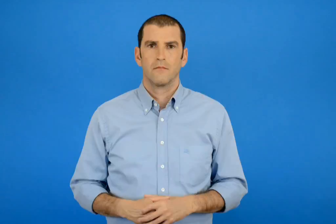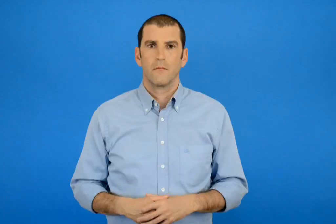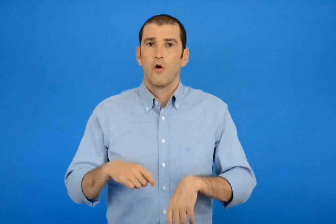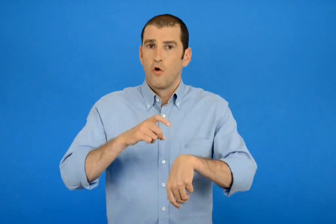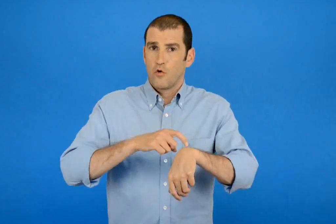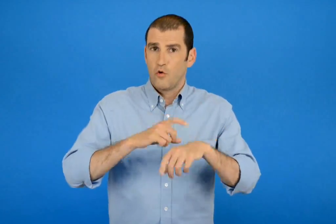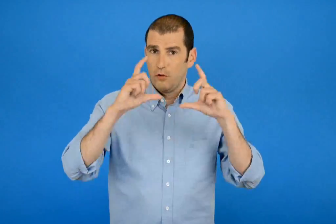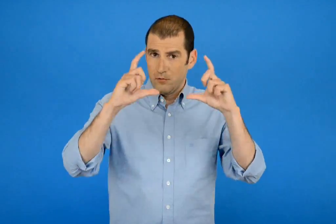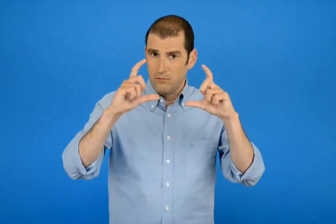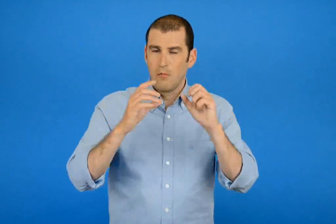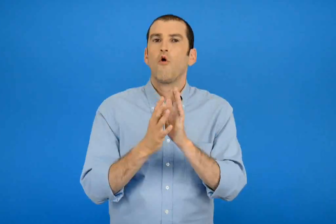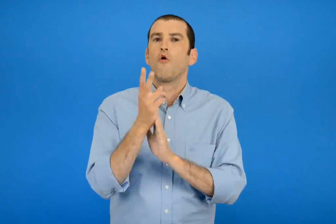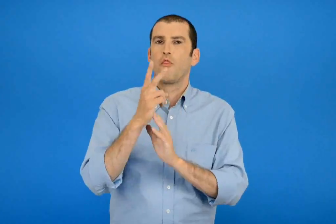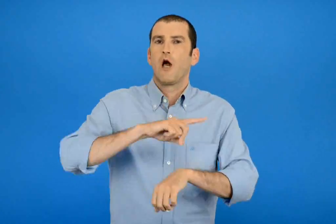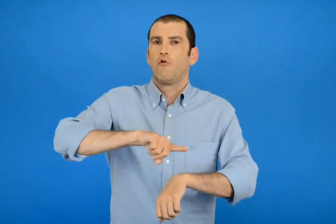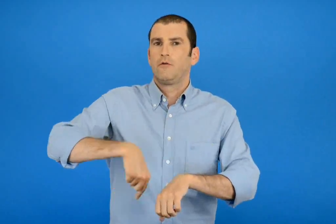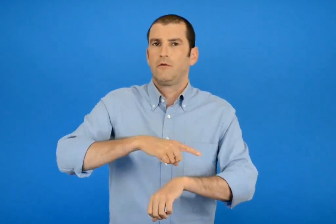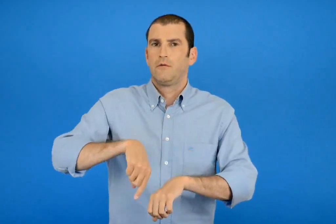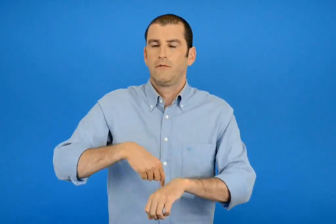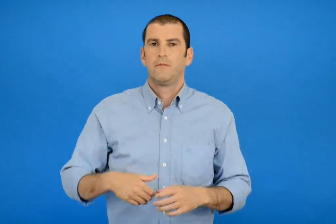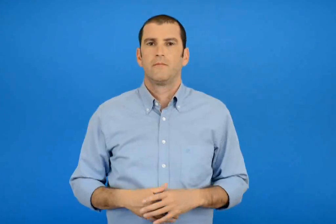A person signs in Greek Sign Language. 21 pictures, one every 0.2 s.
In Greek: το ρολόι έχει 12 ώρες
